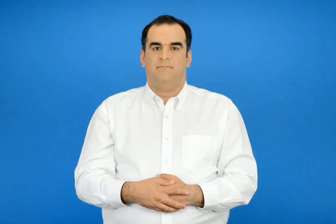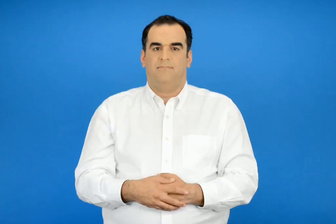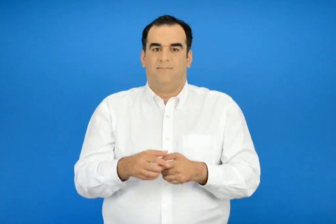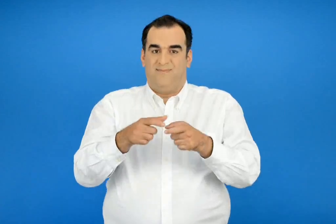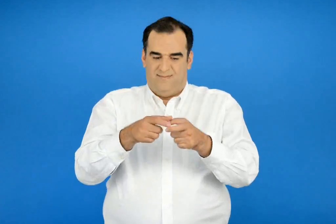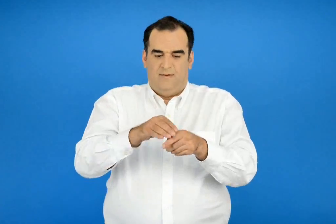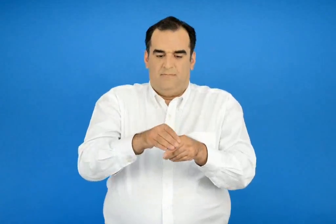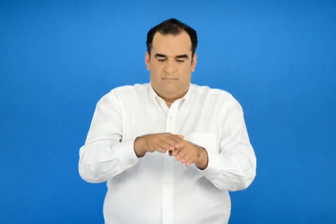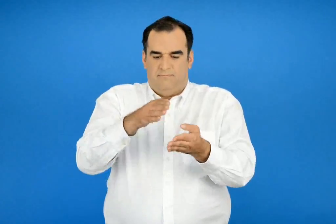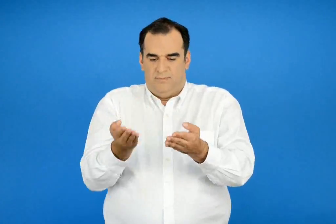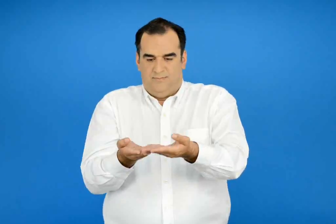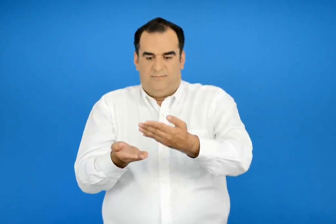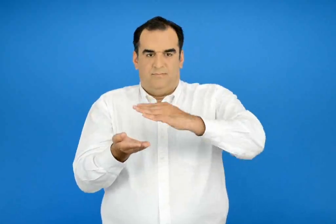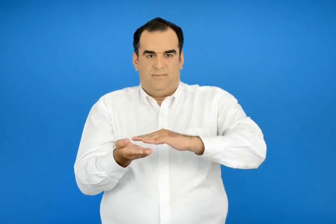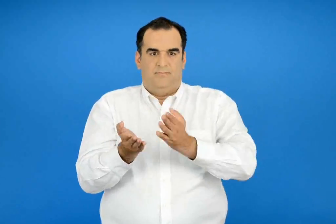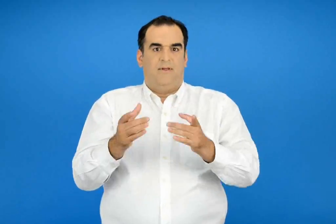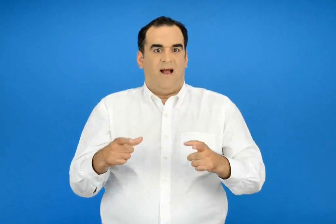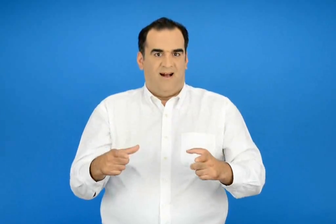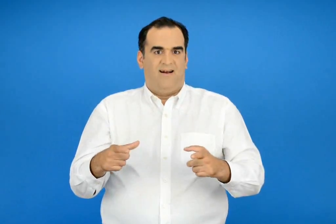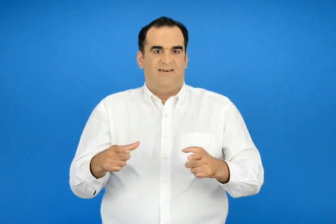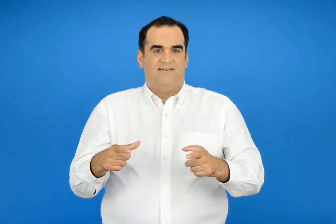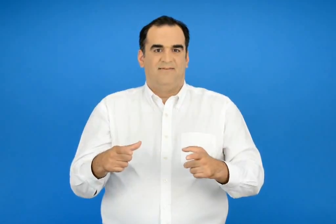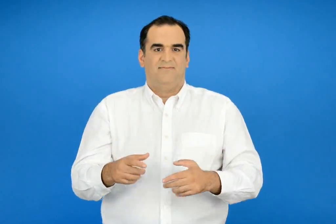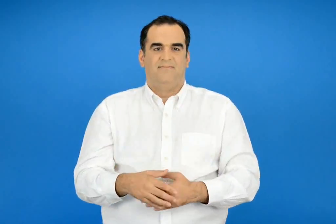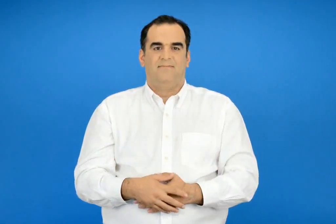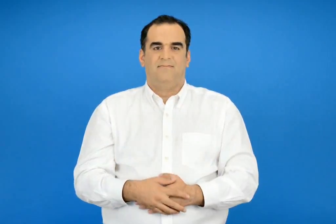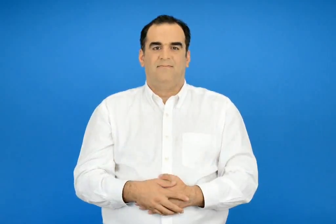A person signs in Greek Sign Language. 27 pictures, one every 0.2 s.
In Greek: ξεδιπλώνεις το κομμένο χαρτί
